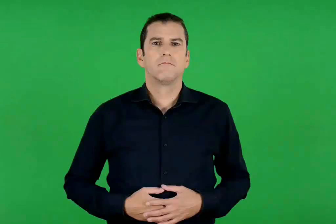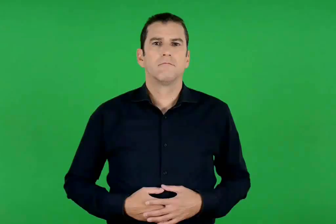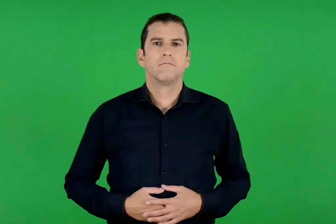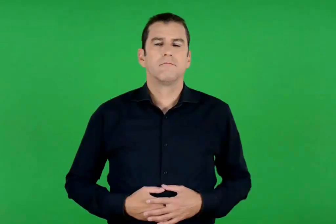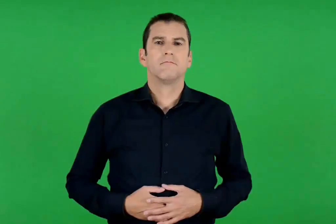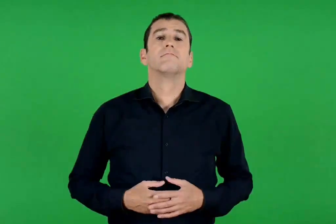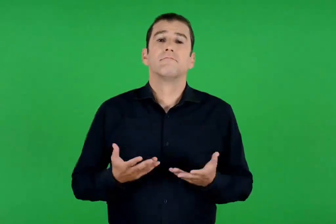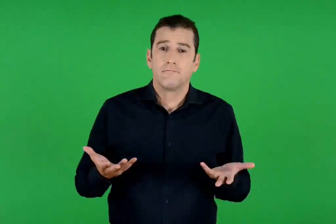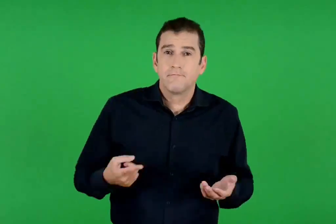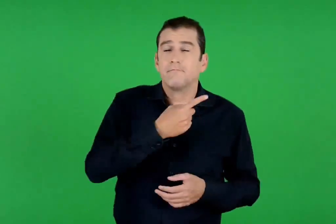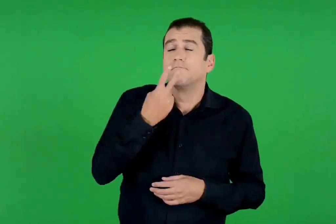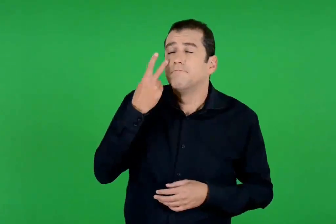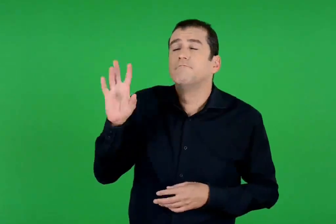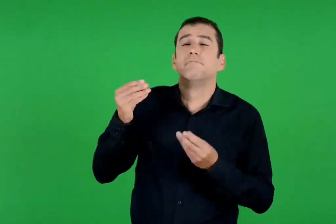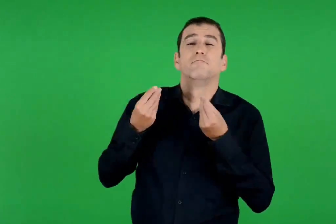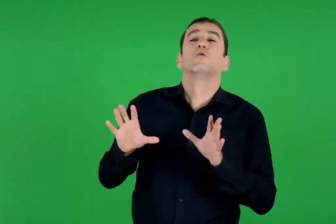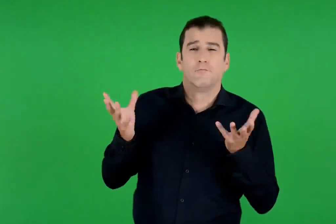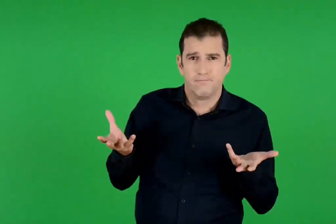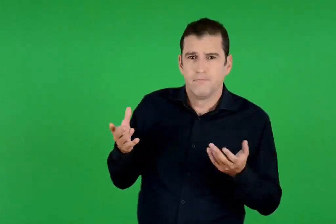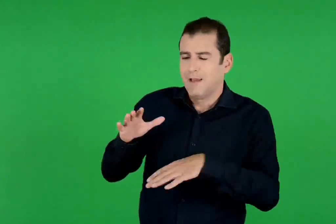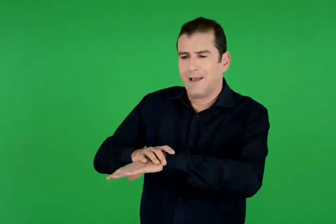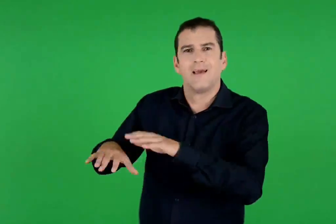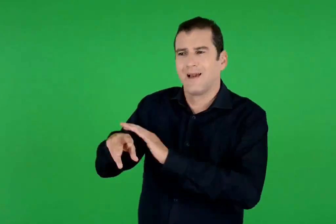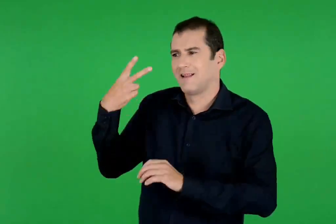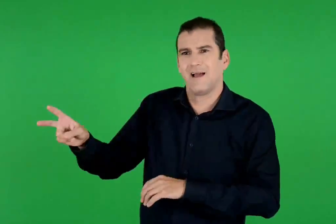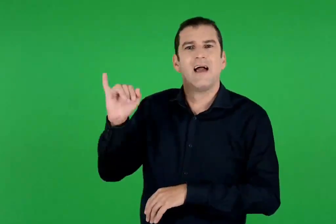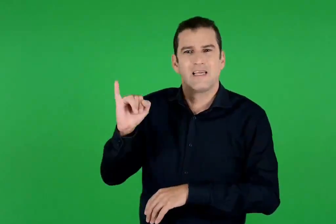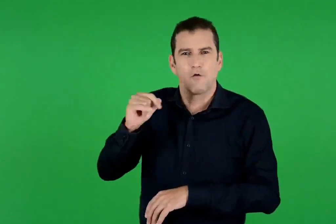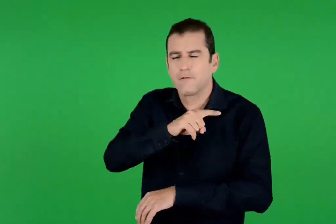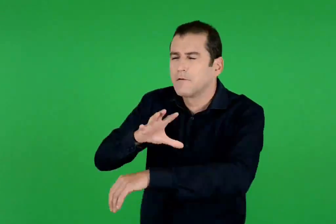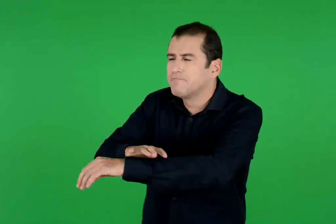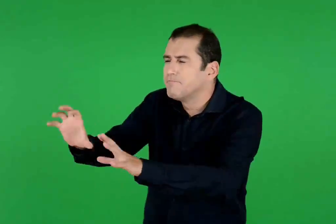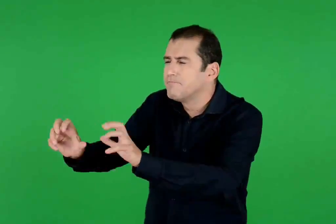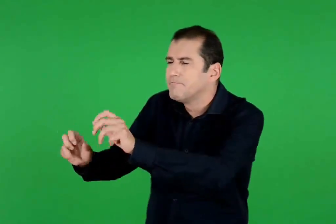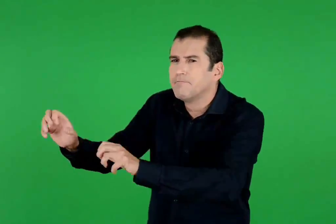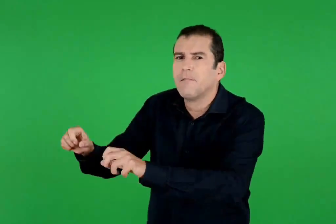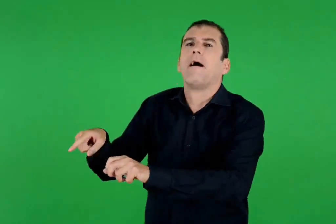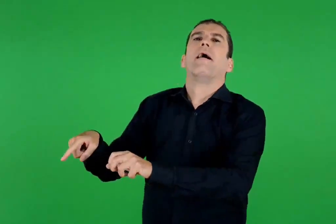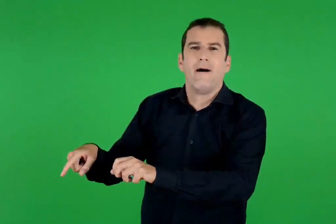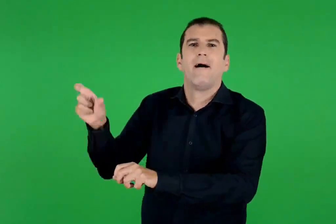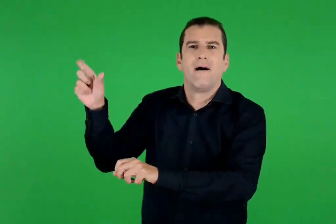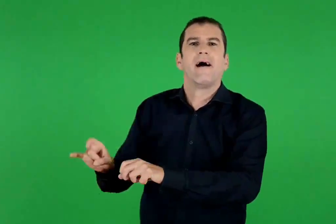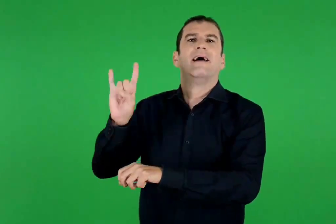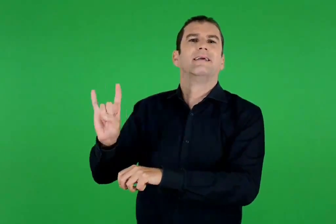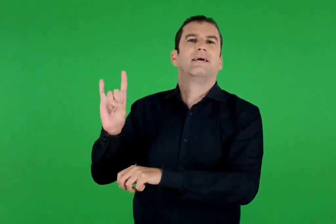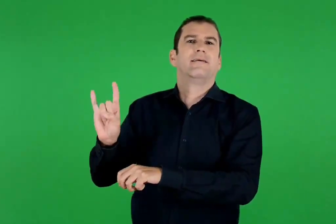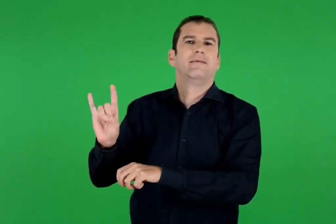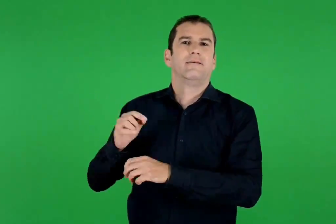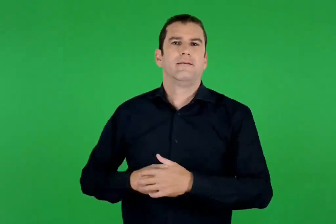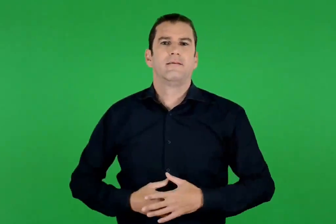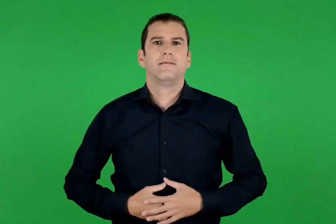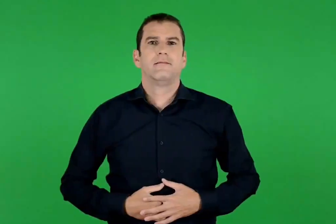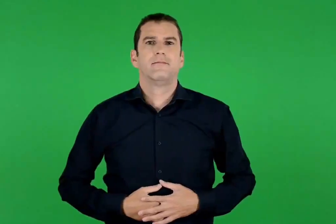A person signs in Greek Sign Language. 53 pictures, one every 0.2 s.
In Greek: μια , λοιπόν , και δεν έβλεπε , ψηλάφισε τα χέρια του ιακώβ και πίστεψε πως ήταν ο ησαύ
